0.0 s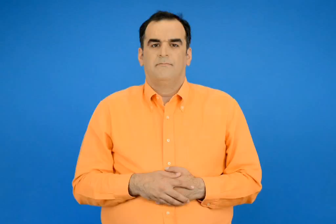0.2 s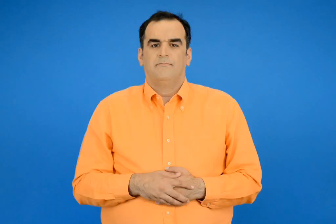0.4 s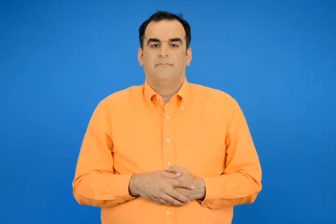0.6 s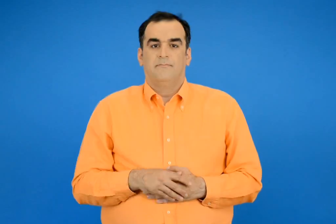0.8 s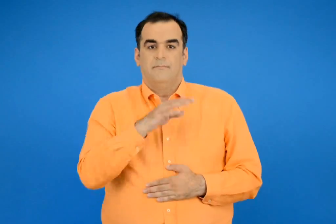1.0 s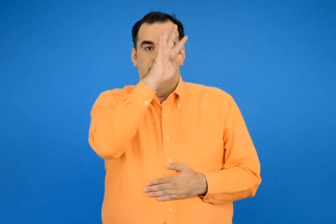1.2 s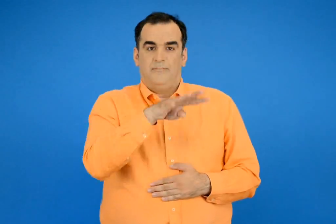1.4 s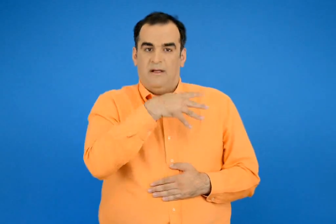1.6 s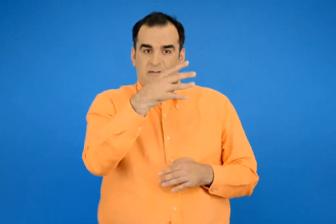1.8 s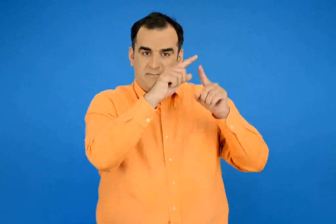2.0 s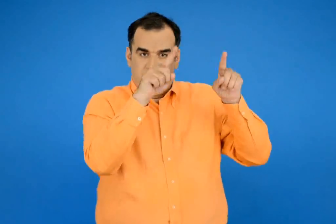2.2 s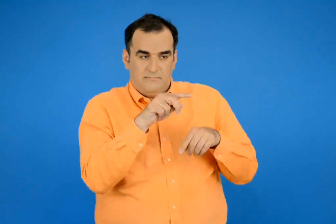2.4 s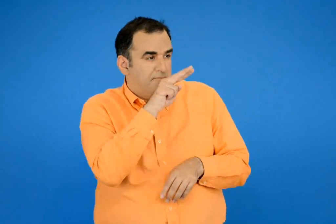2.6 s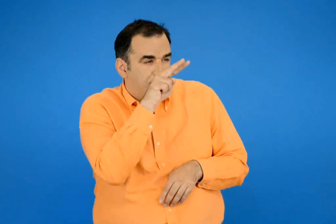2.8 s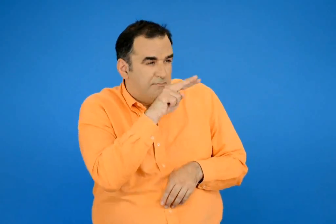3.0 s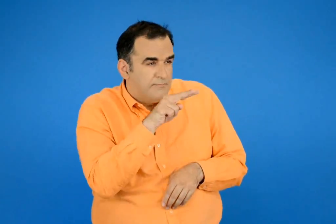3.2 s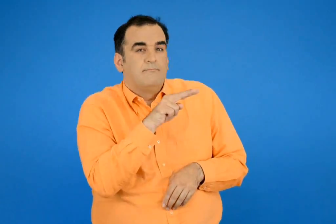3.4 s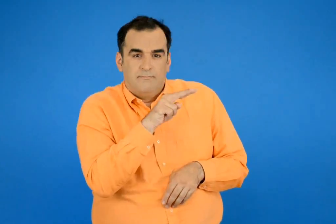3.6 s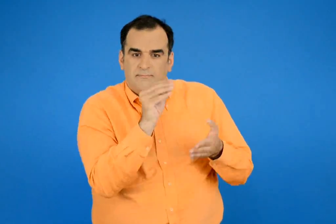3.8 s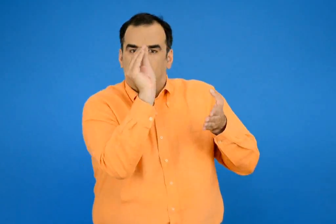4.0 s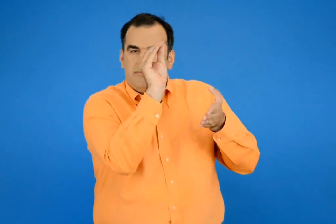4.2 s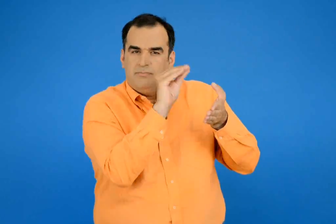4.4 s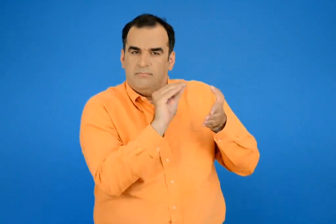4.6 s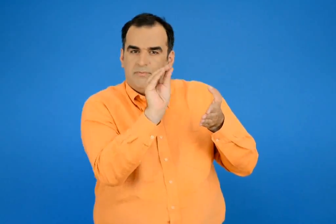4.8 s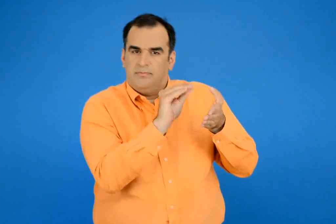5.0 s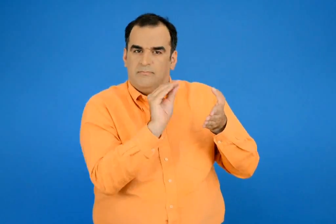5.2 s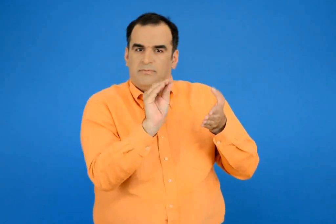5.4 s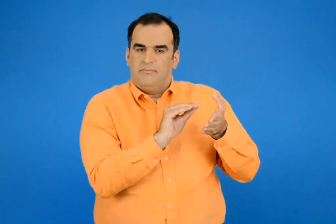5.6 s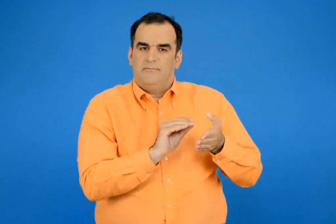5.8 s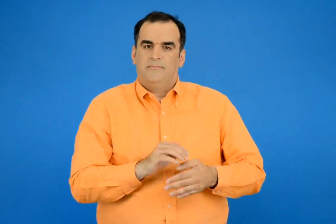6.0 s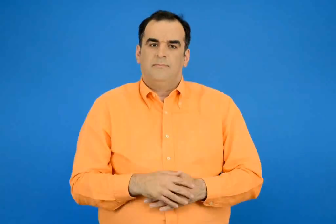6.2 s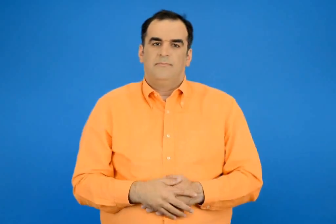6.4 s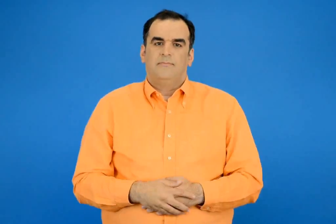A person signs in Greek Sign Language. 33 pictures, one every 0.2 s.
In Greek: παρατηρώ με προσοχή και στη συνέχεια συμπληρώνω τον πίνακα
